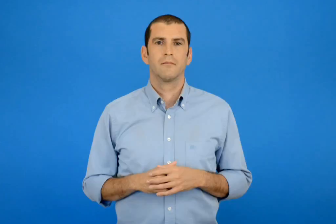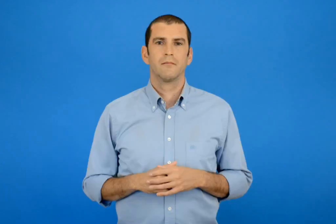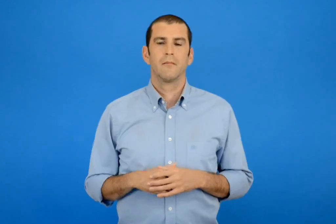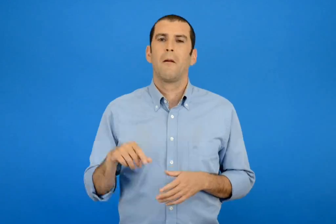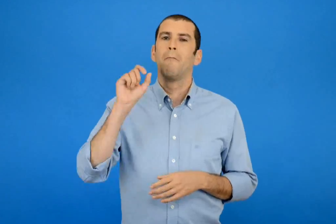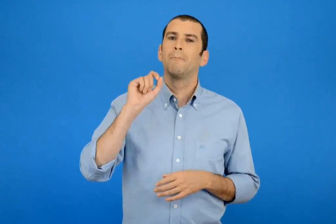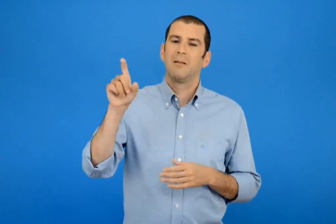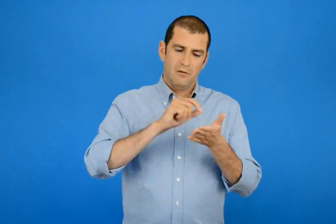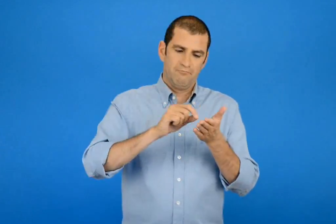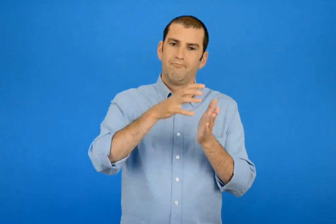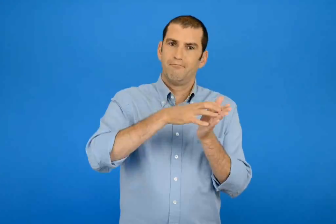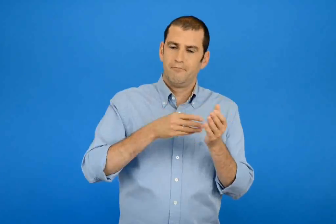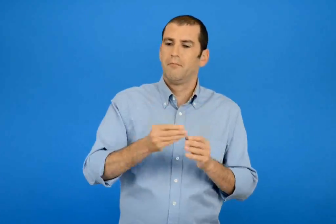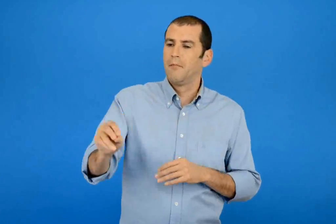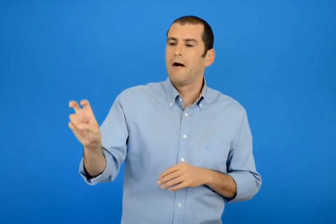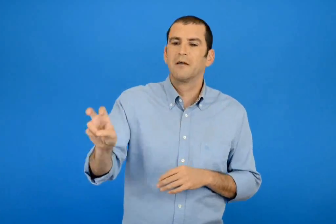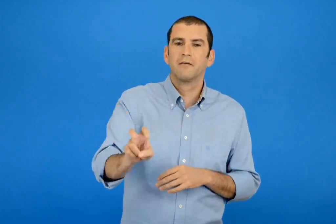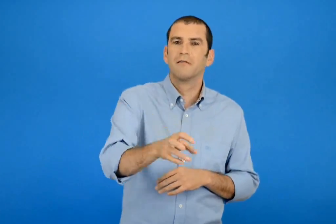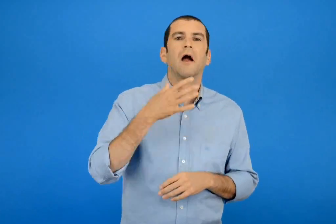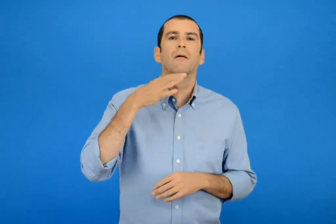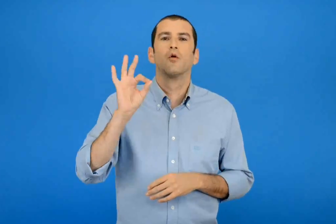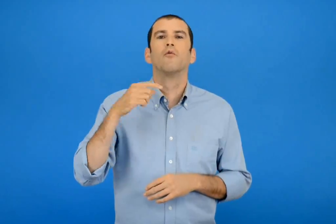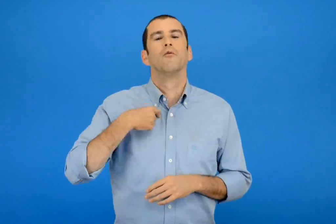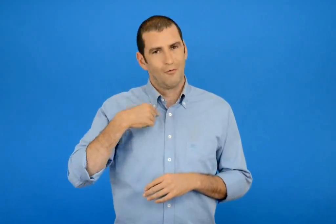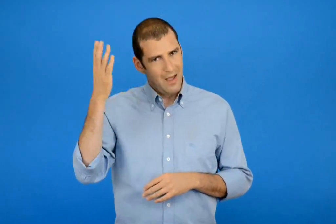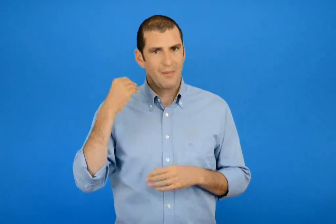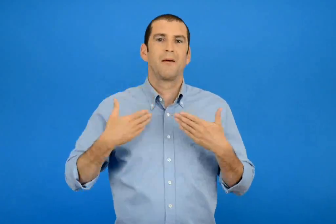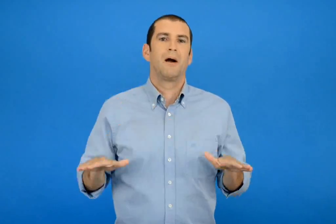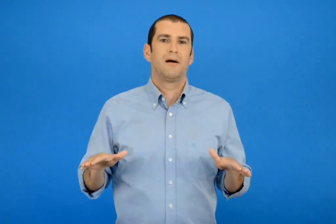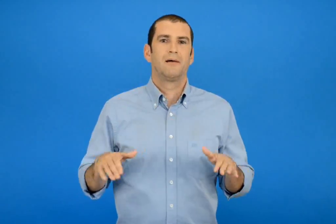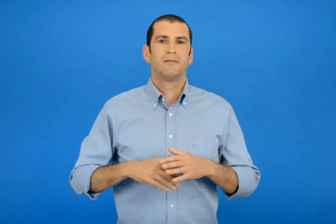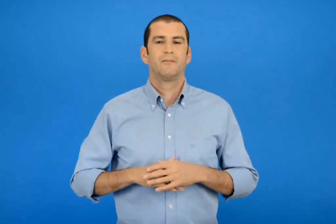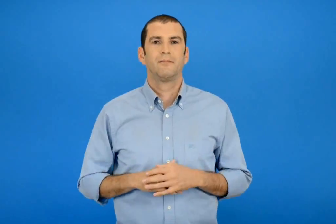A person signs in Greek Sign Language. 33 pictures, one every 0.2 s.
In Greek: έμαθα γιατί αφήνουμε μηνύματα
